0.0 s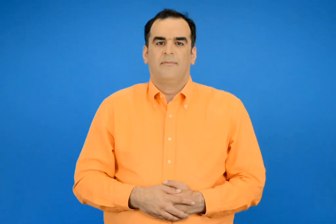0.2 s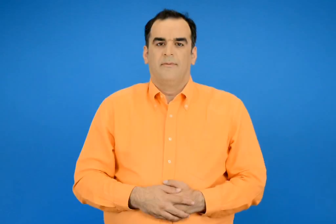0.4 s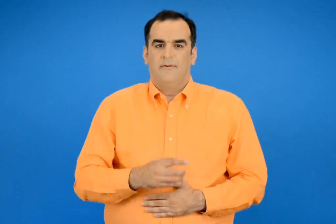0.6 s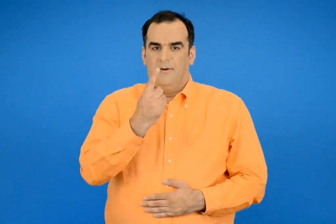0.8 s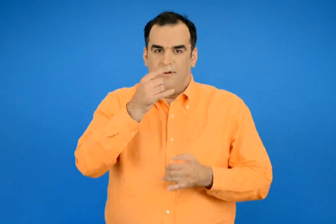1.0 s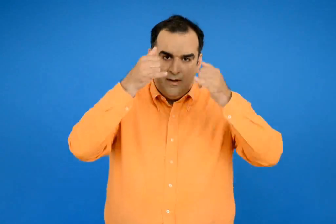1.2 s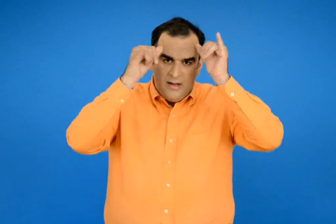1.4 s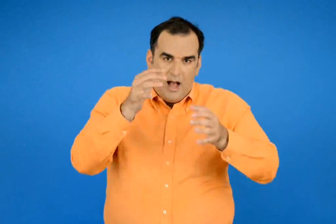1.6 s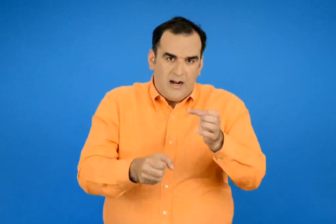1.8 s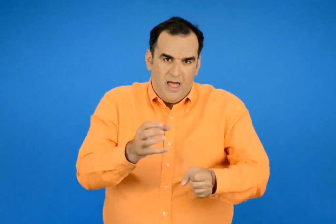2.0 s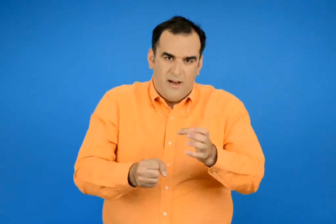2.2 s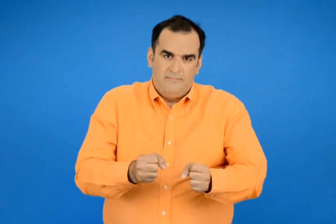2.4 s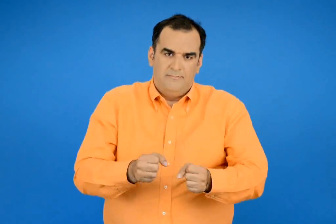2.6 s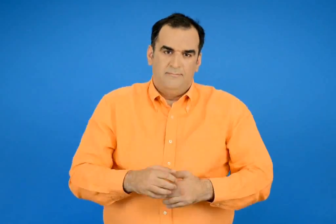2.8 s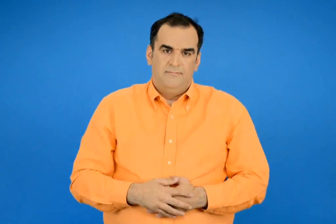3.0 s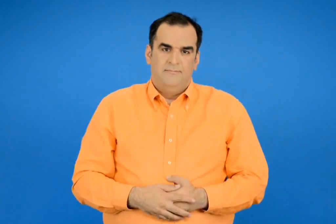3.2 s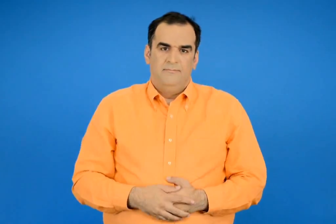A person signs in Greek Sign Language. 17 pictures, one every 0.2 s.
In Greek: 1 αγελάδα
